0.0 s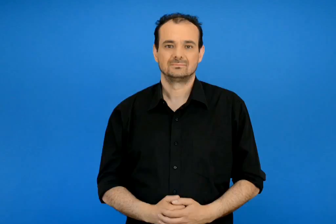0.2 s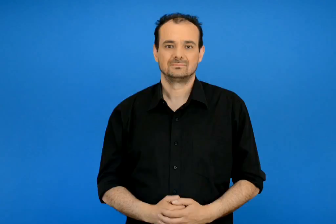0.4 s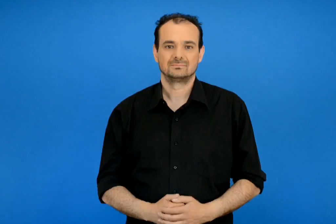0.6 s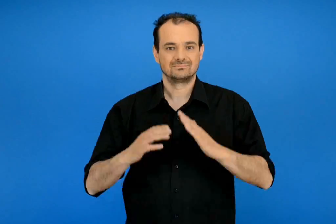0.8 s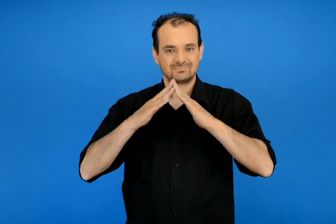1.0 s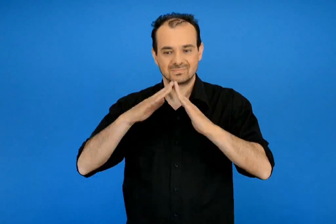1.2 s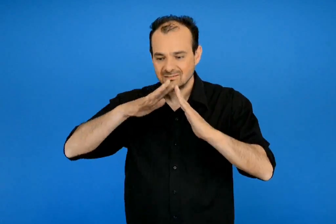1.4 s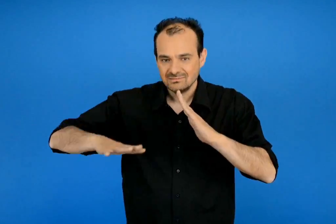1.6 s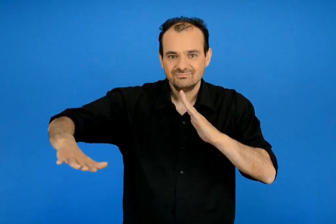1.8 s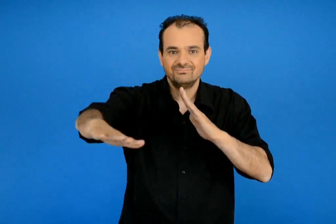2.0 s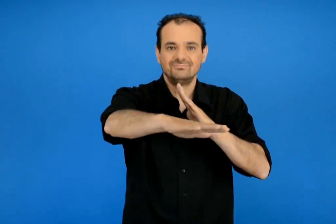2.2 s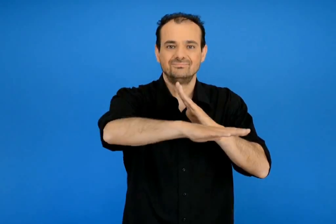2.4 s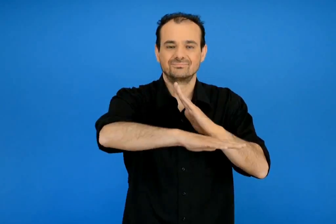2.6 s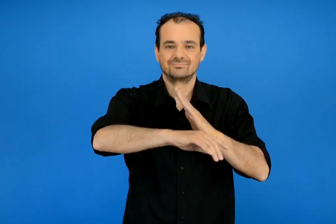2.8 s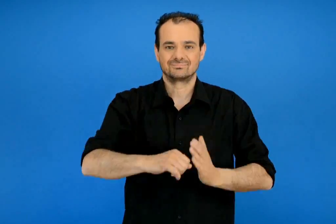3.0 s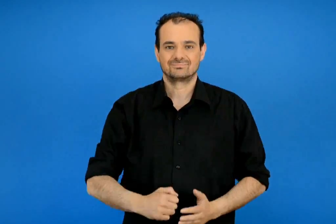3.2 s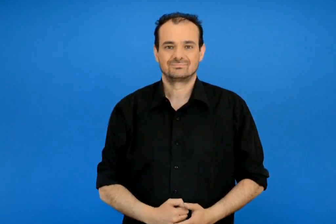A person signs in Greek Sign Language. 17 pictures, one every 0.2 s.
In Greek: συνοικία
